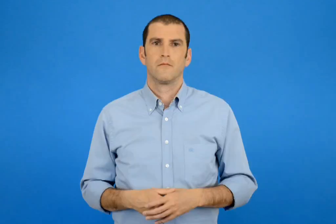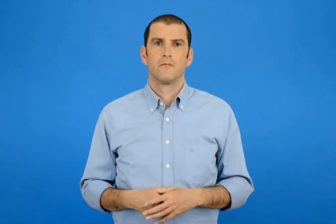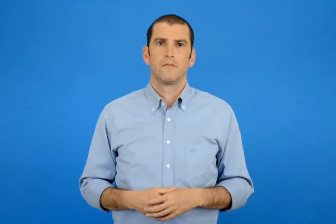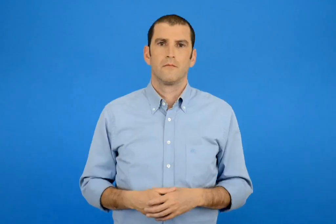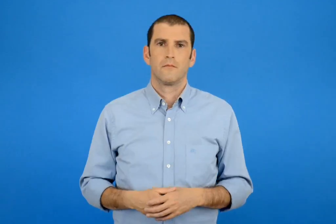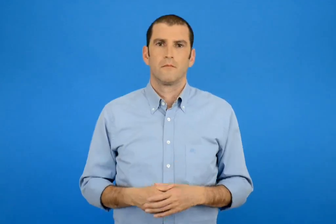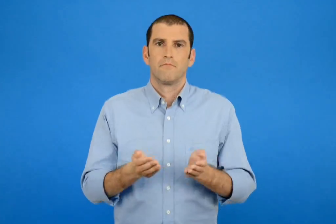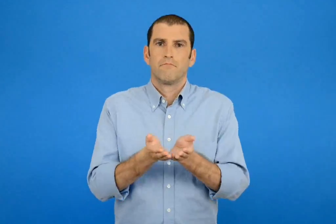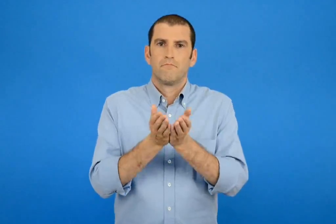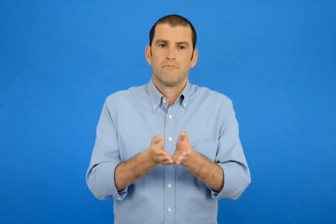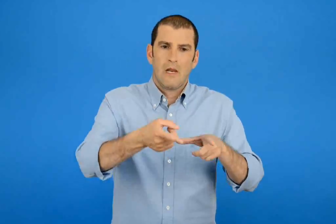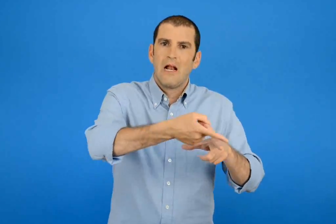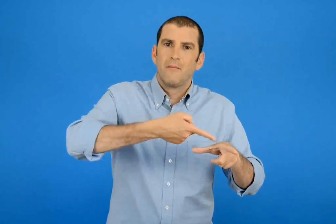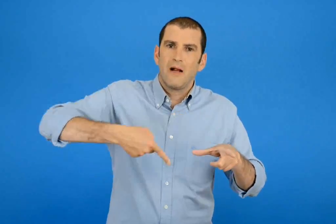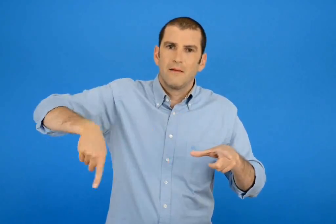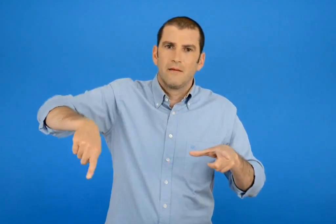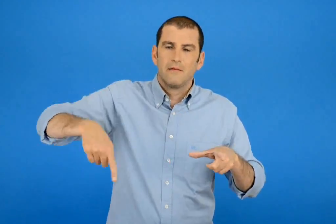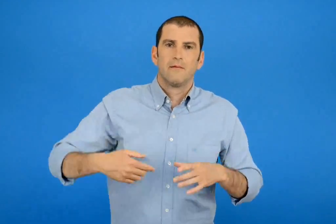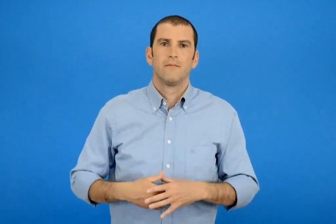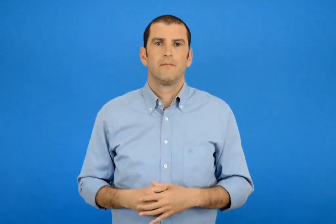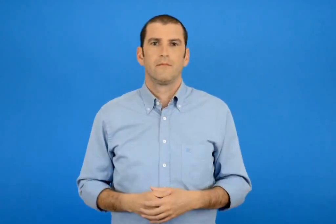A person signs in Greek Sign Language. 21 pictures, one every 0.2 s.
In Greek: στο λιμάνι
